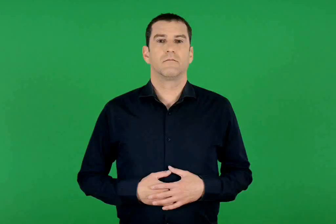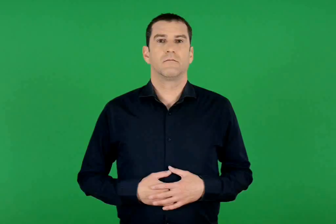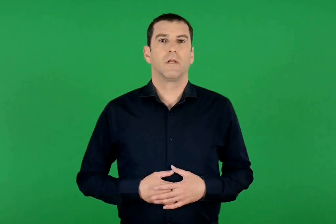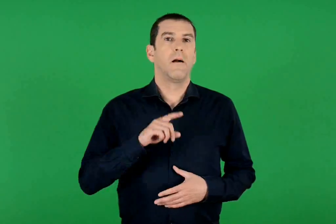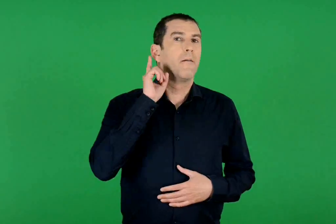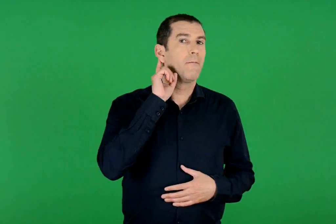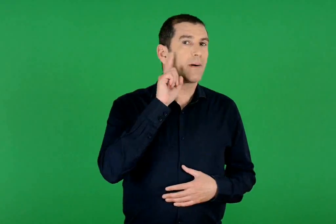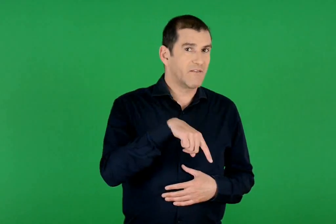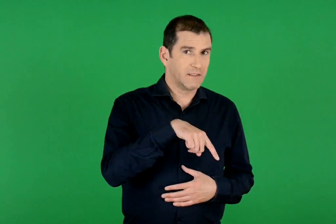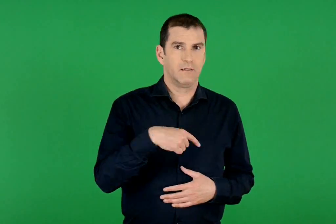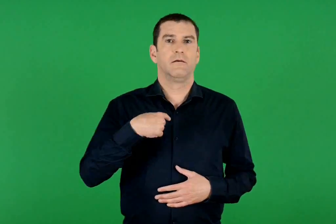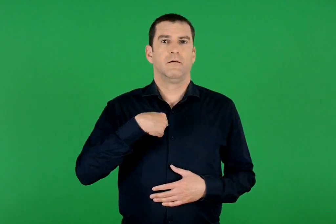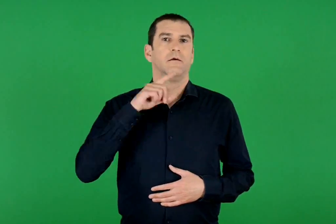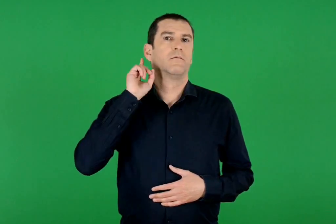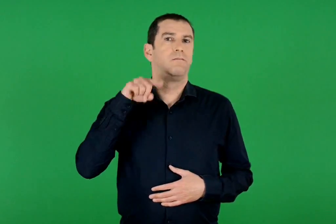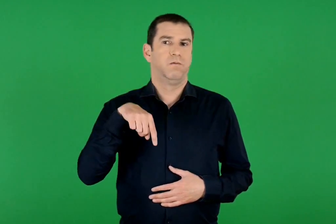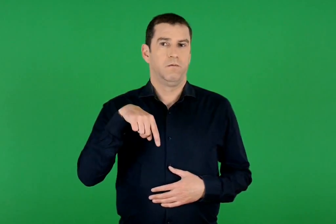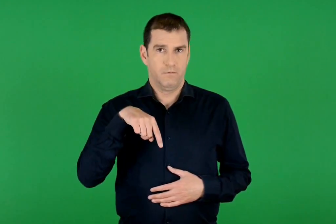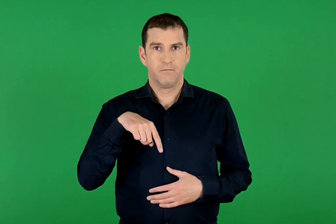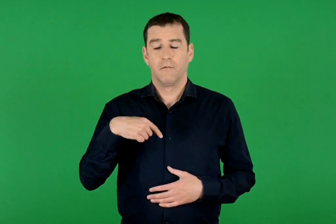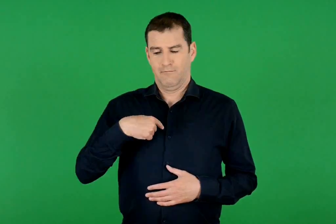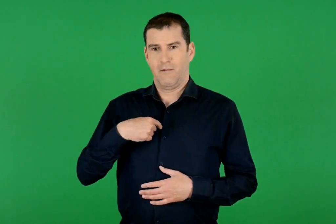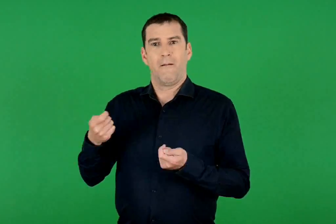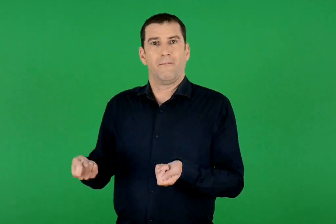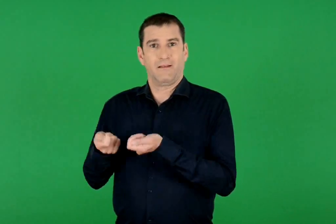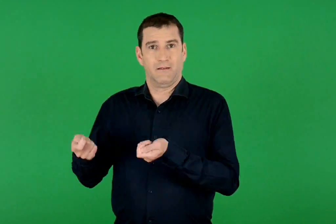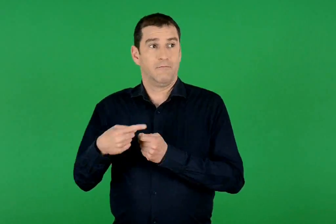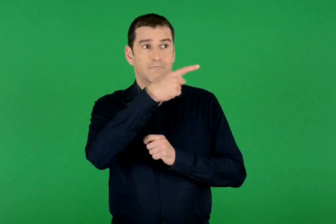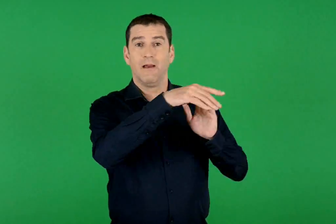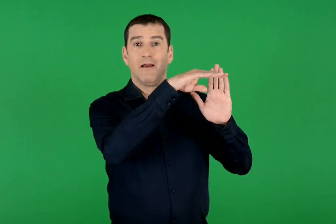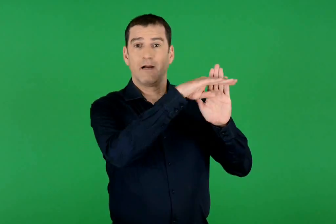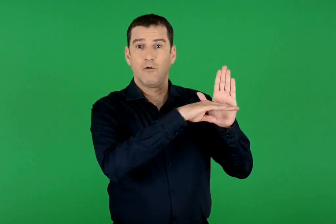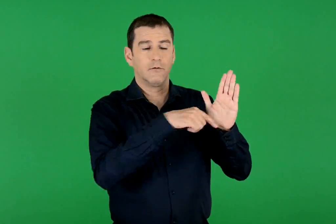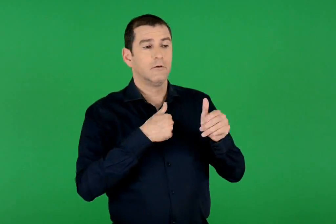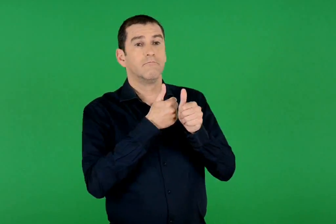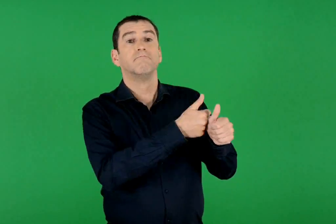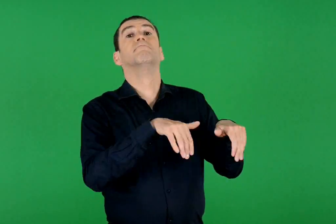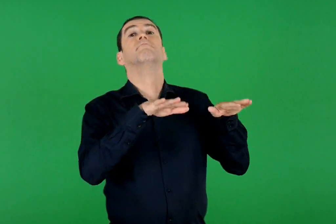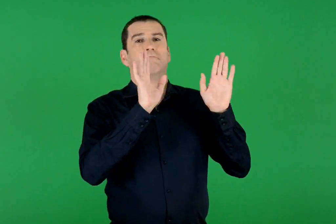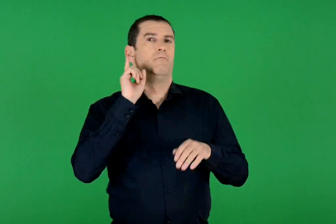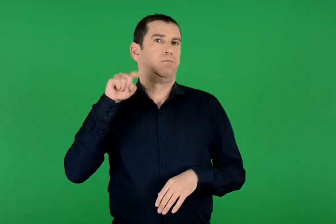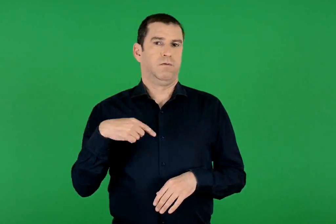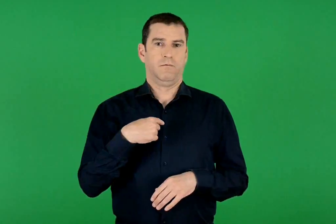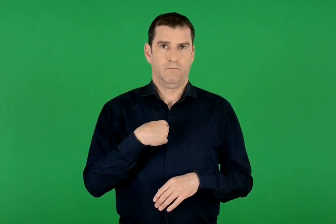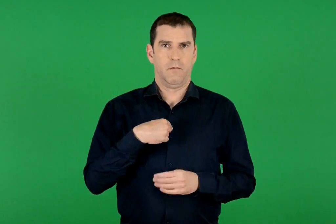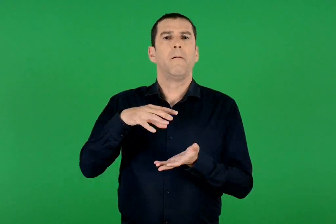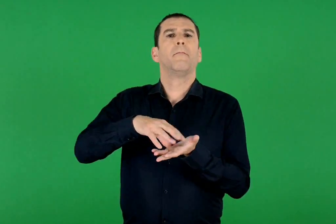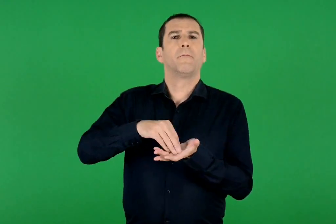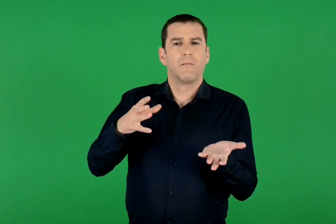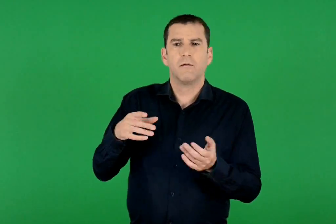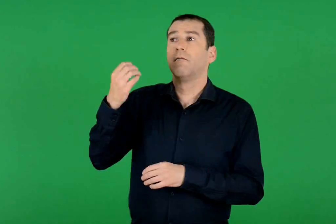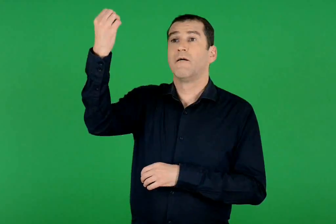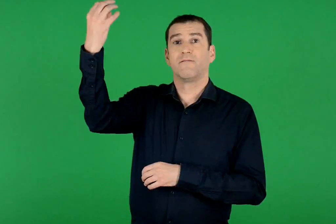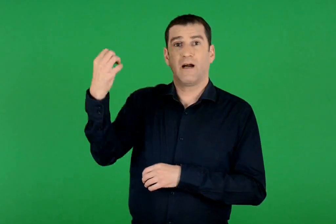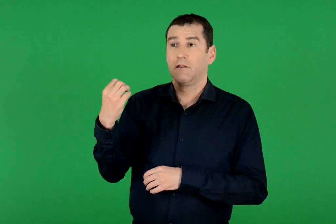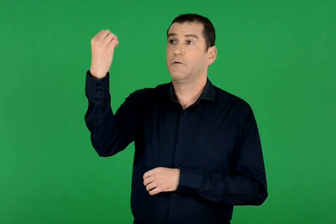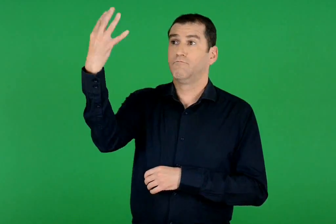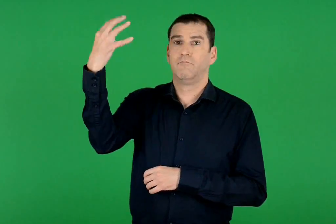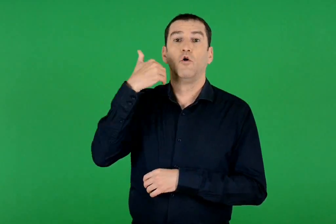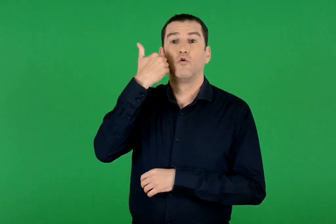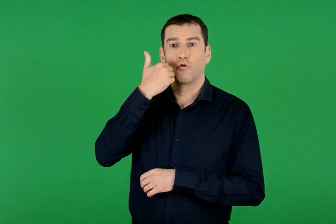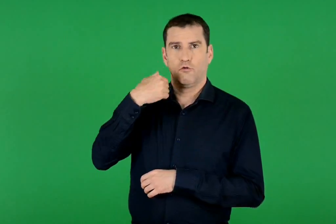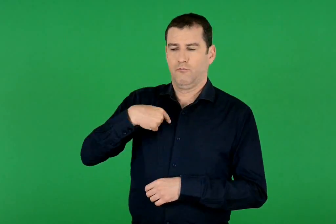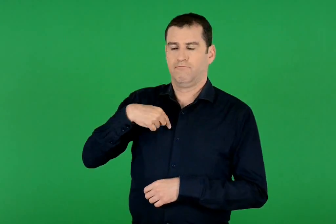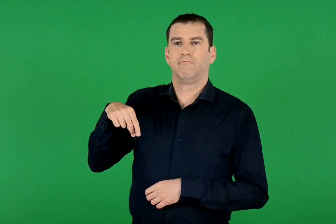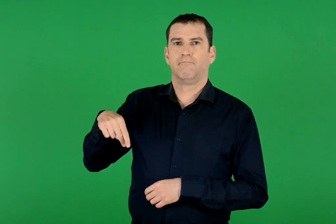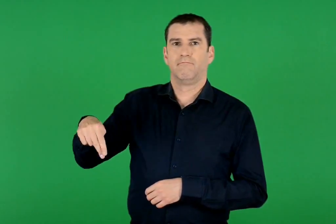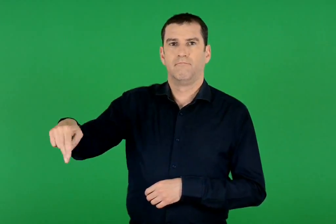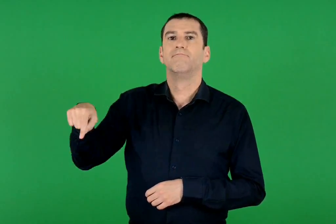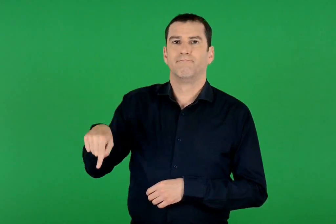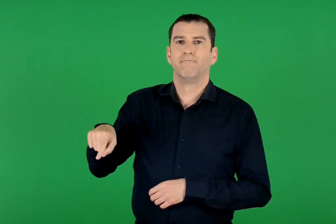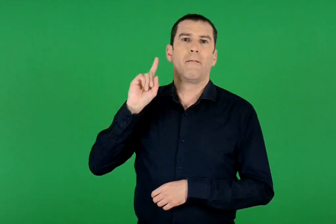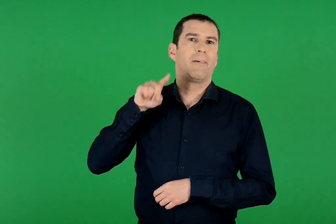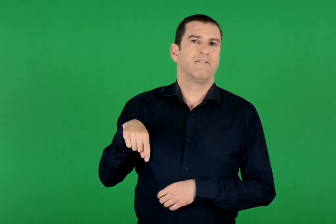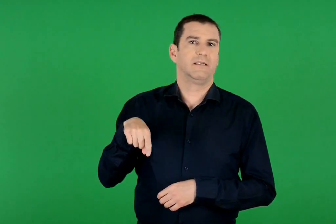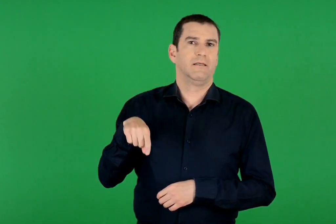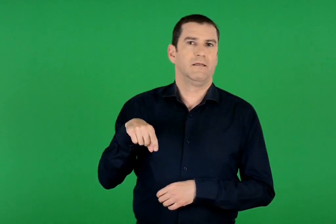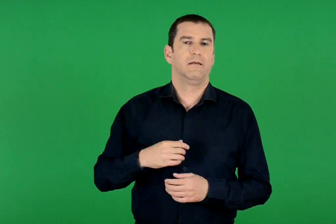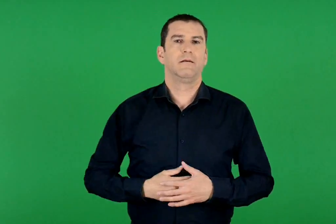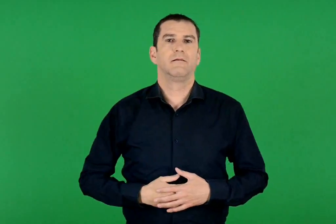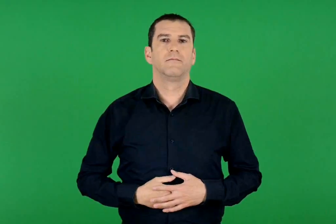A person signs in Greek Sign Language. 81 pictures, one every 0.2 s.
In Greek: παράβαση παραβαίνω: κάθε πράξη που είναι αντίθετη με έναν κανόνα , π.χ. είναι παράβαση να περνάμε όταν το φανάρι είναι κόκκινο
